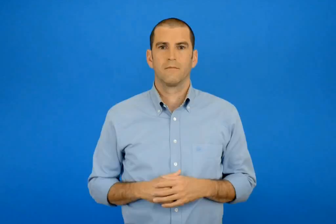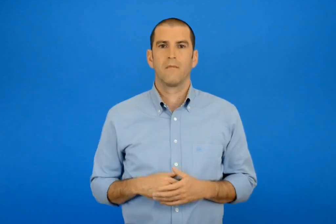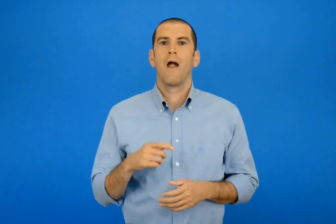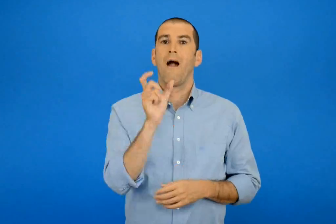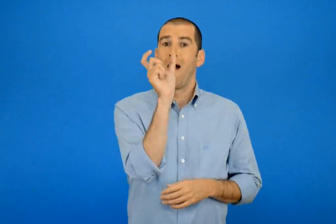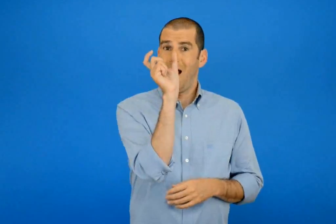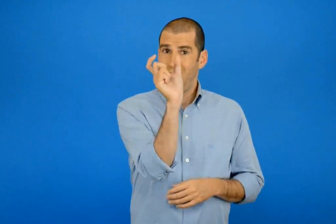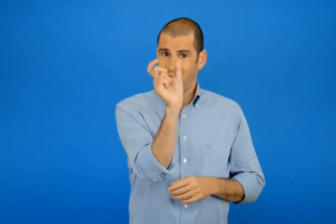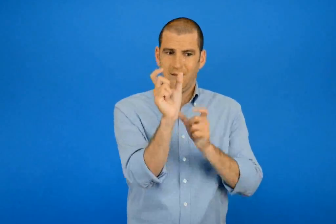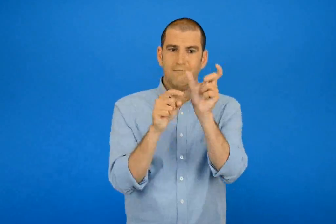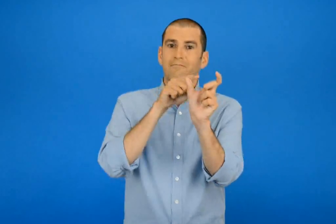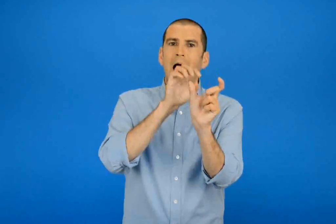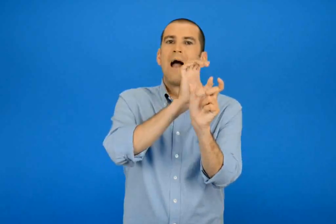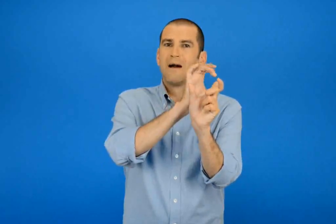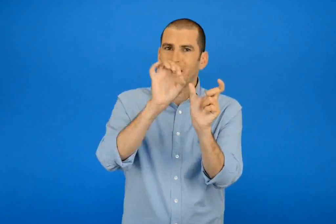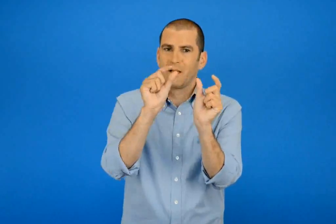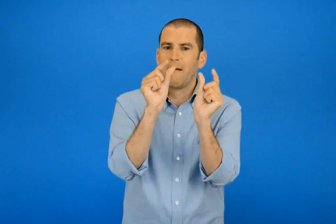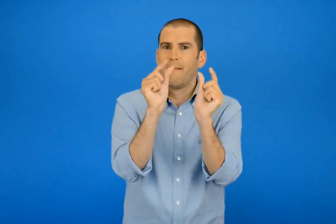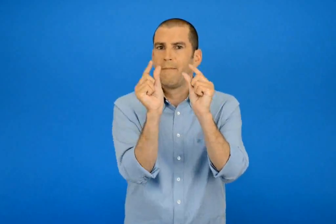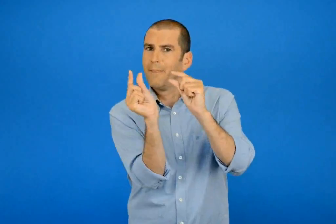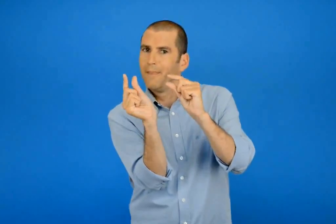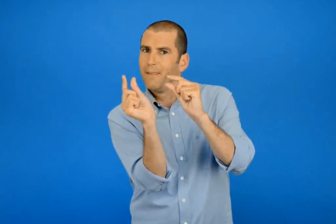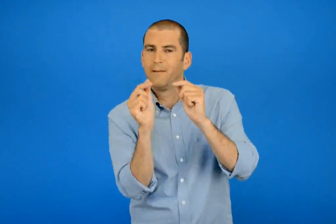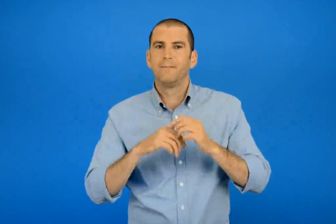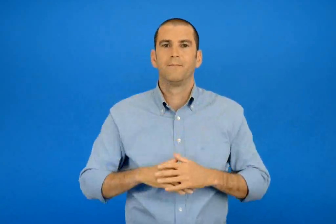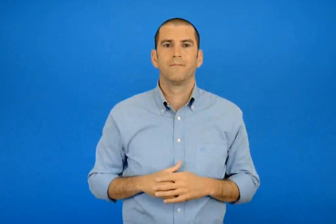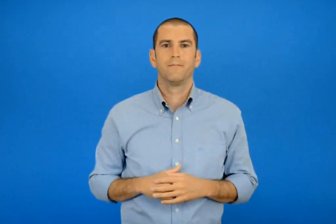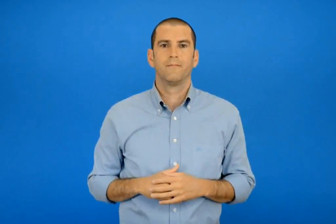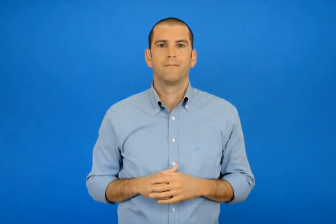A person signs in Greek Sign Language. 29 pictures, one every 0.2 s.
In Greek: λέξη με πλαγιά γράμματα
